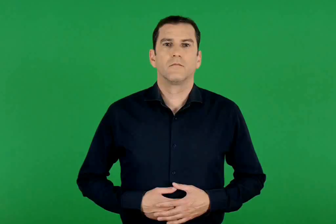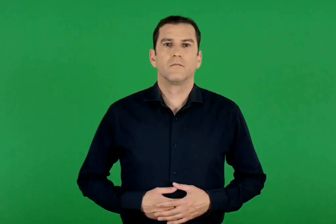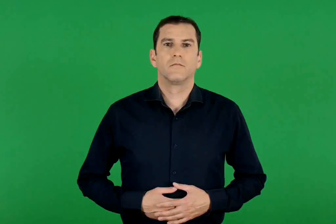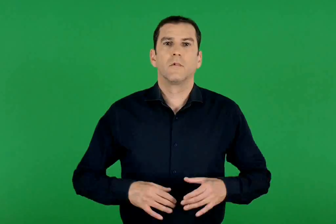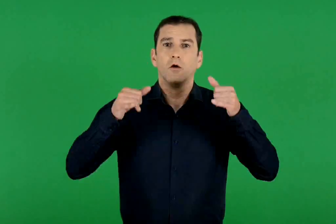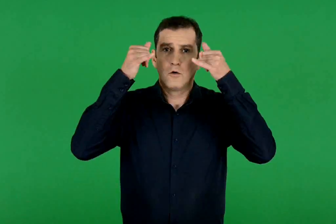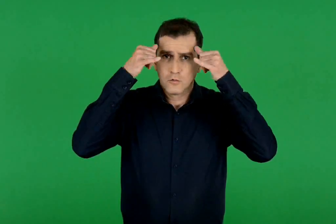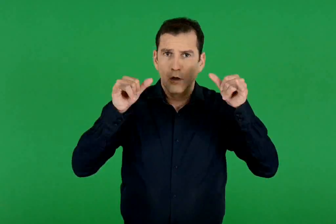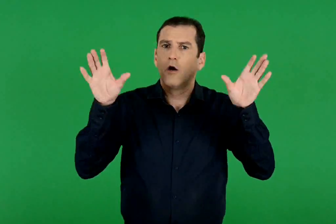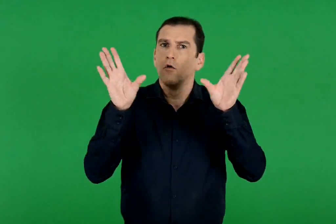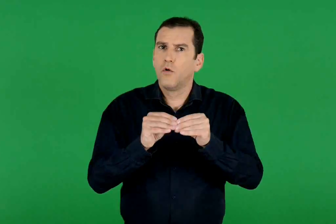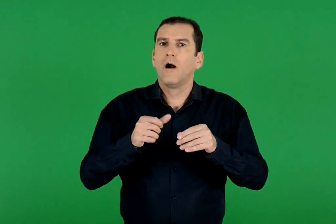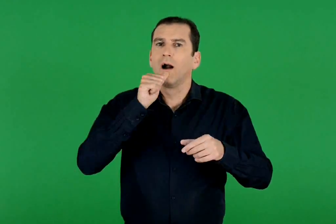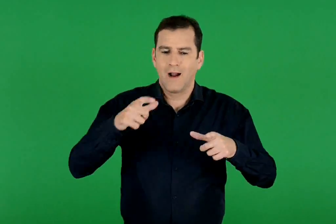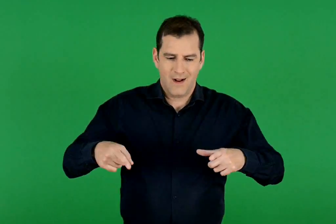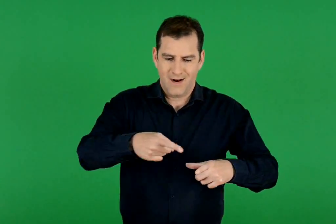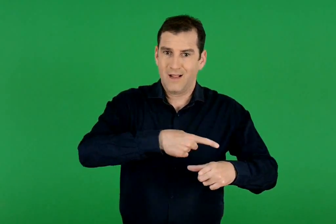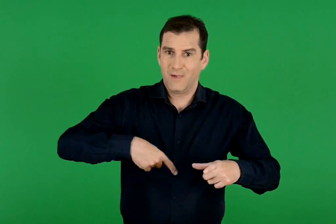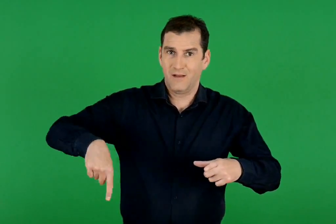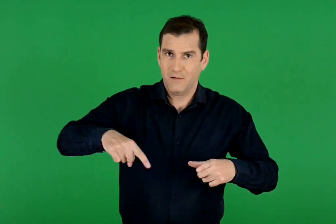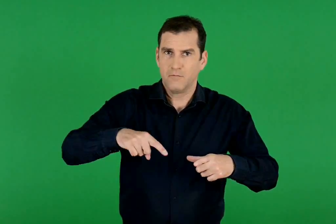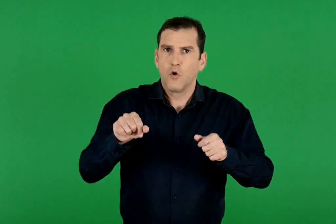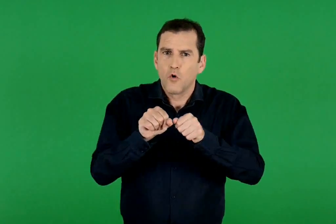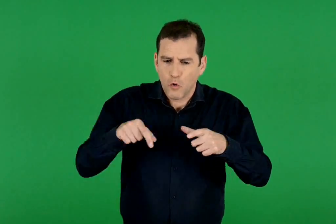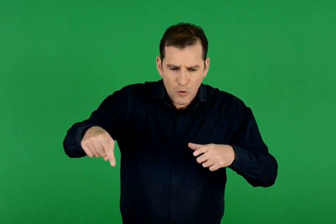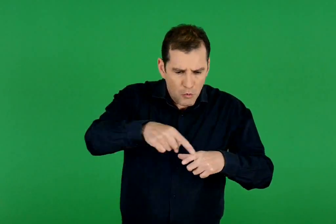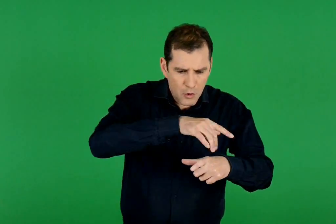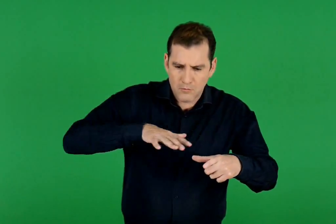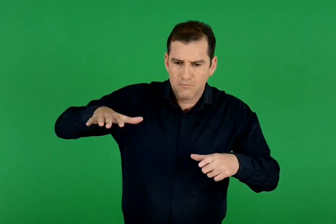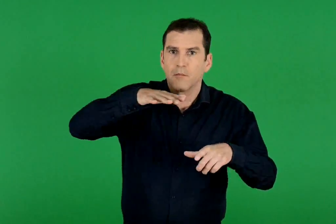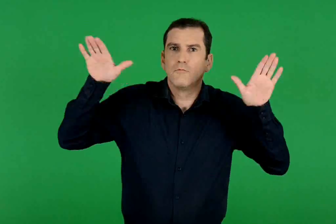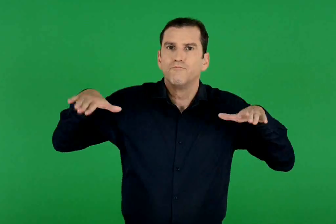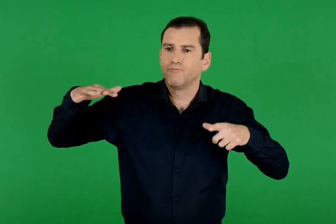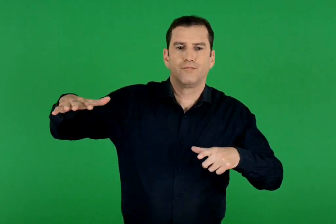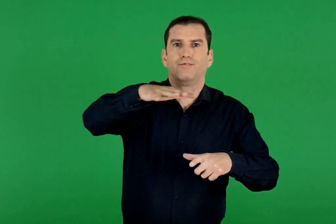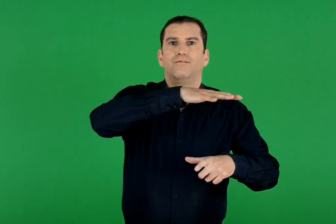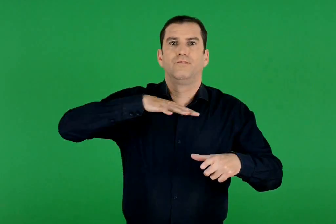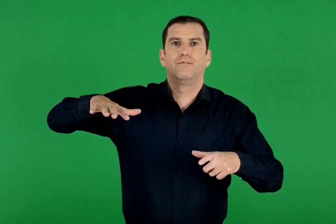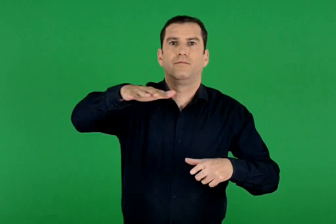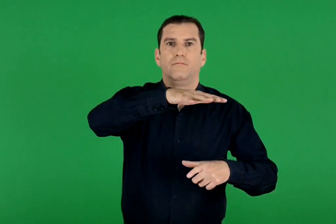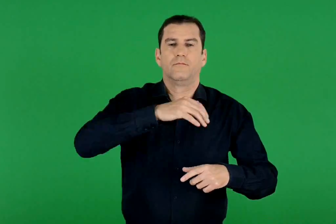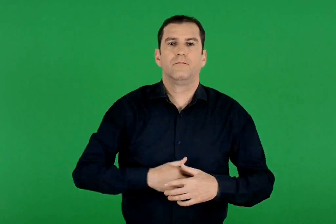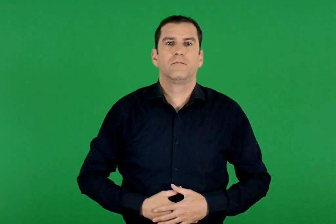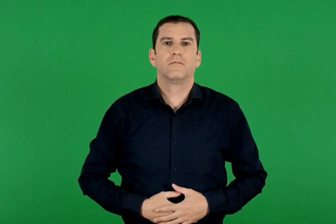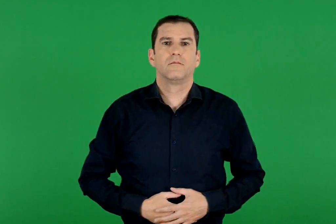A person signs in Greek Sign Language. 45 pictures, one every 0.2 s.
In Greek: ζώα που πετούν κοντά και πάνω από τη λίμνη
